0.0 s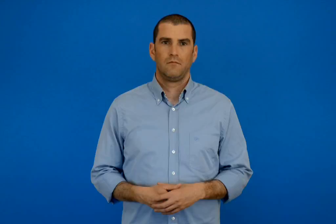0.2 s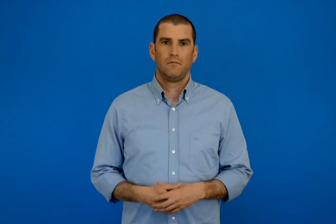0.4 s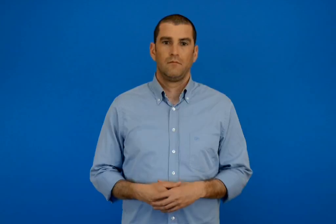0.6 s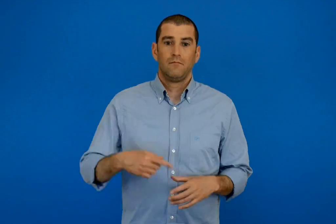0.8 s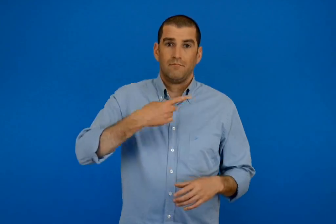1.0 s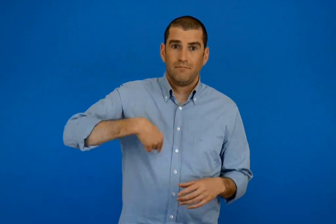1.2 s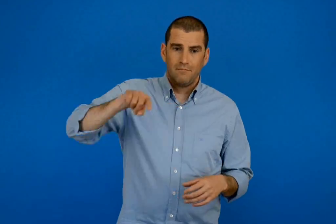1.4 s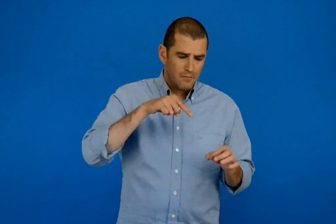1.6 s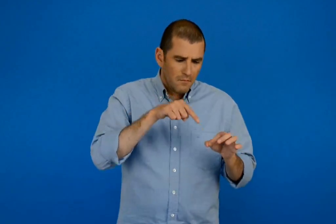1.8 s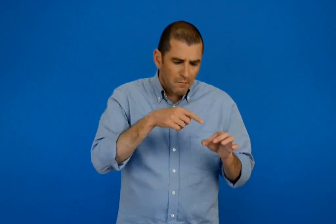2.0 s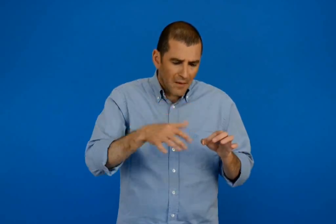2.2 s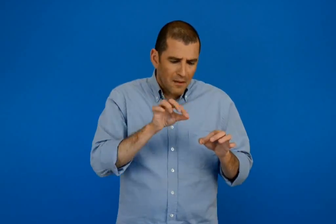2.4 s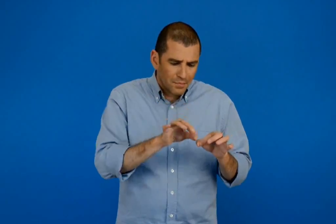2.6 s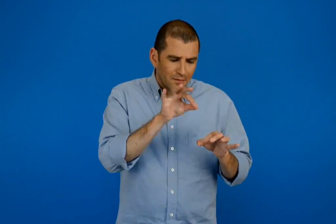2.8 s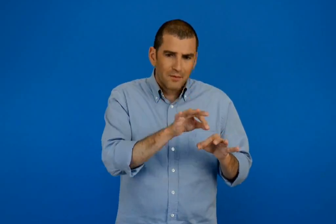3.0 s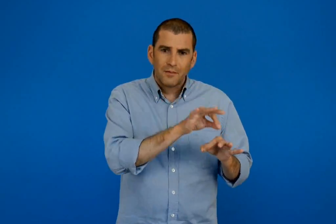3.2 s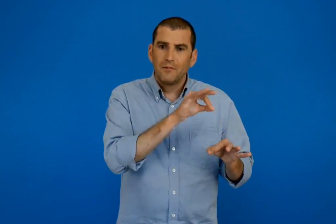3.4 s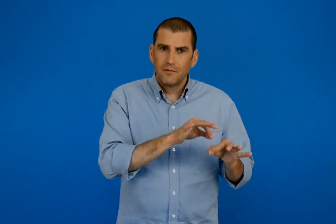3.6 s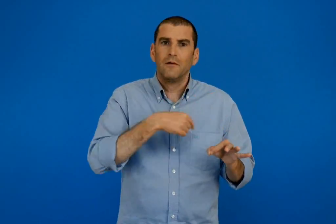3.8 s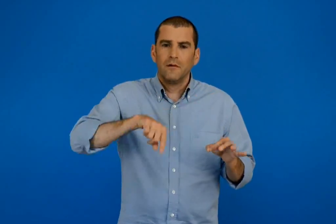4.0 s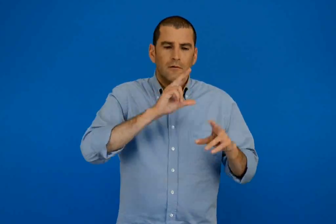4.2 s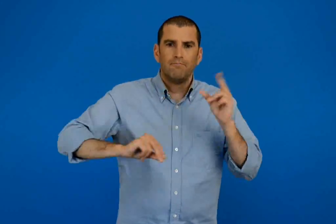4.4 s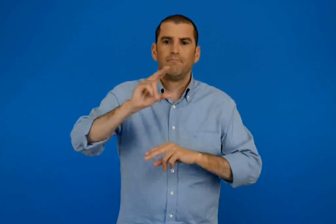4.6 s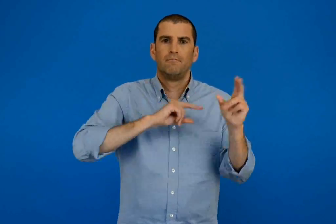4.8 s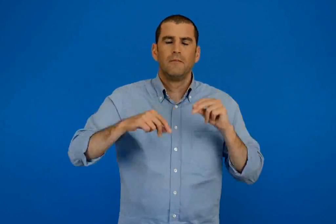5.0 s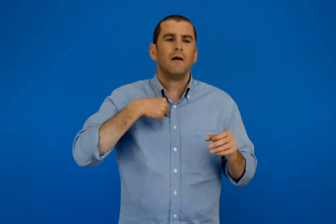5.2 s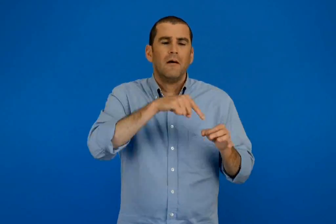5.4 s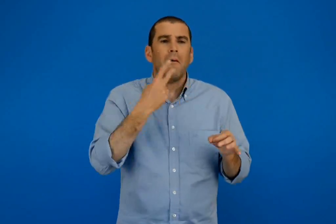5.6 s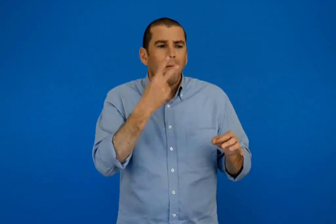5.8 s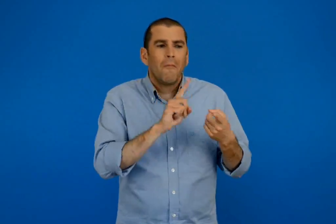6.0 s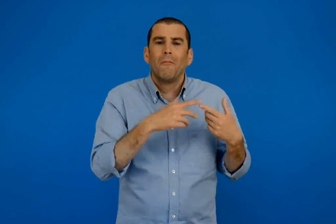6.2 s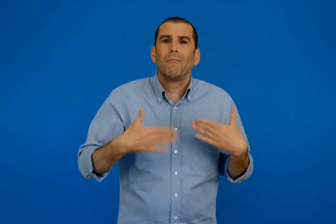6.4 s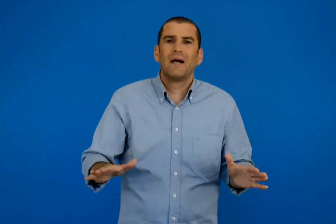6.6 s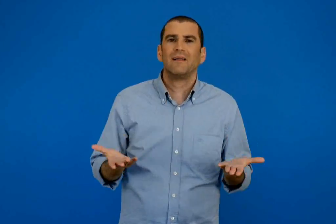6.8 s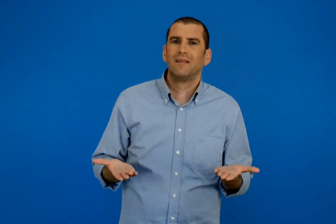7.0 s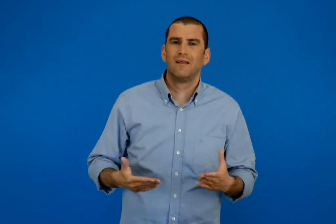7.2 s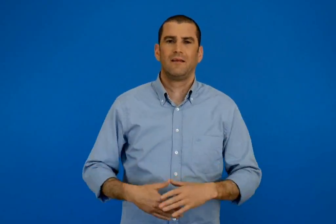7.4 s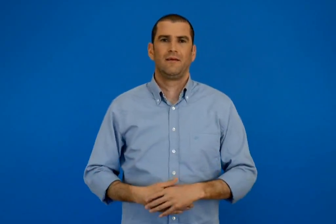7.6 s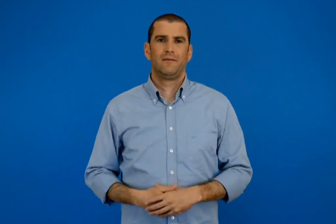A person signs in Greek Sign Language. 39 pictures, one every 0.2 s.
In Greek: συζητάμε για κάθε μέρος από οπού περνάμε τι συναντάμε εκεί ;
